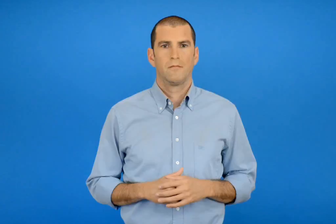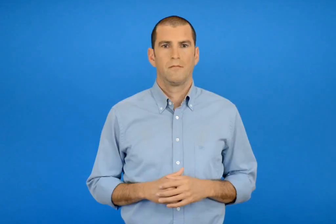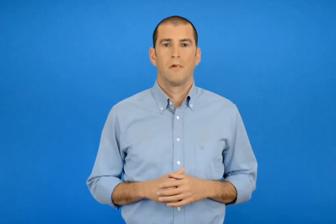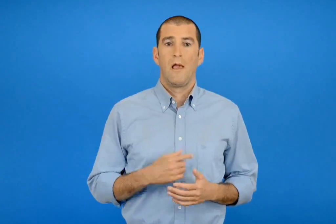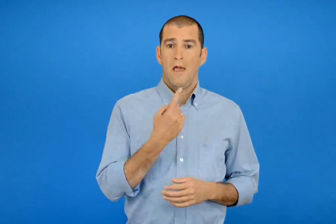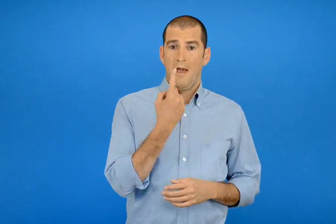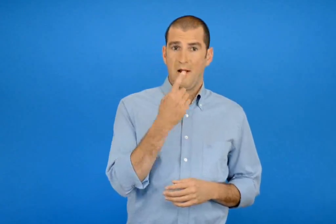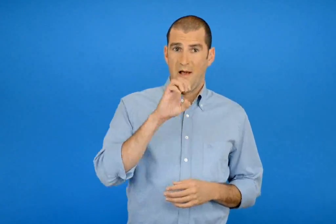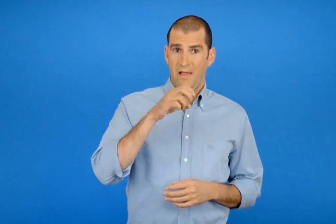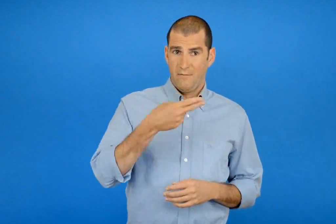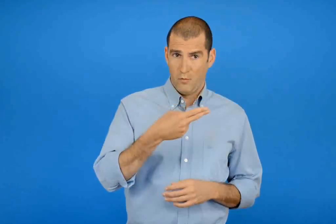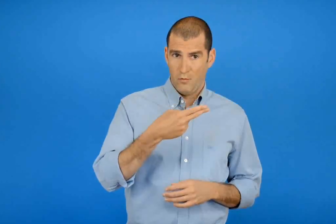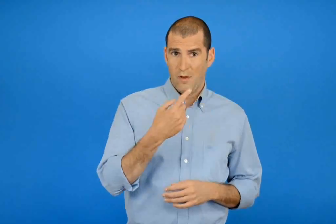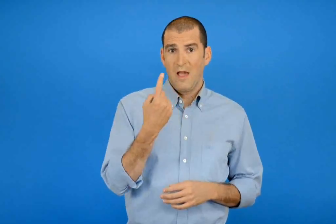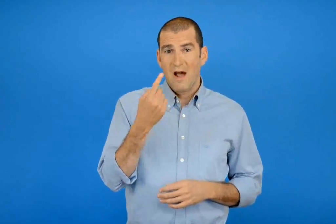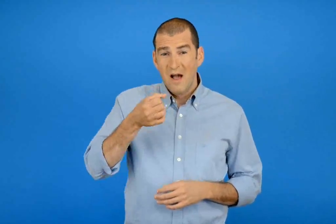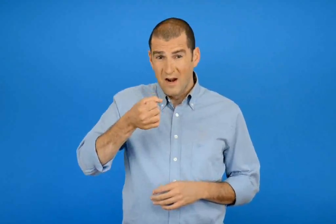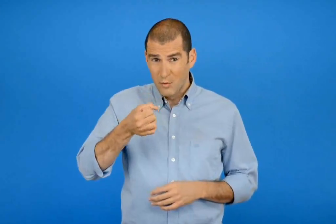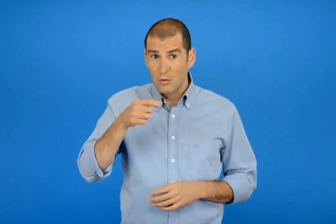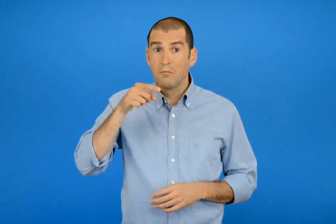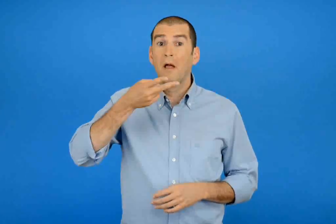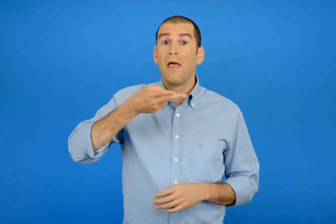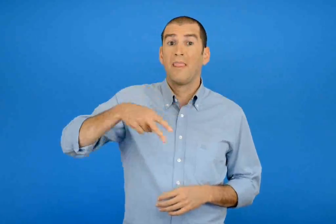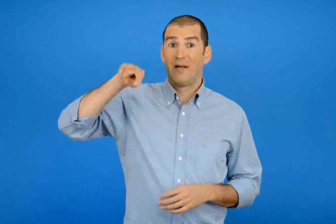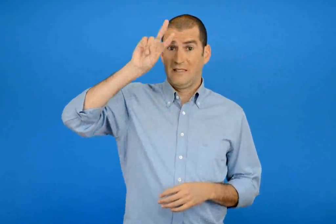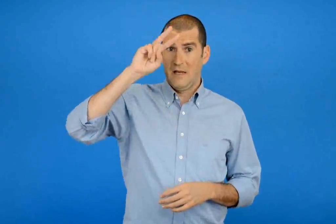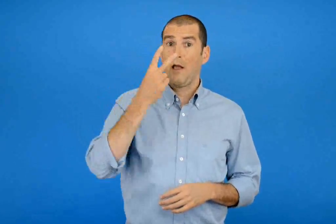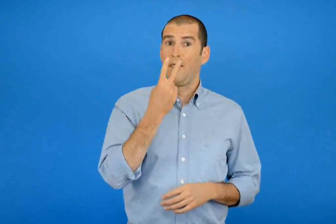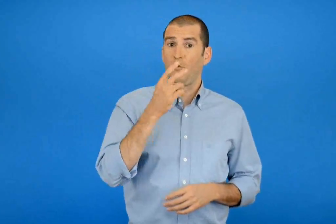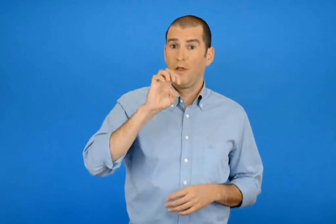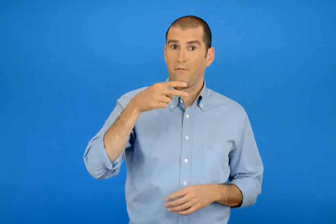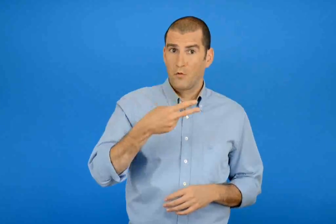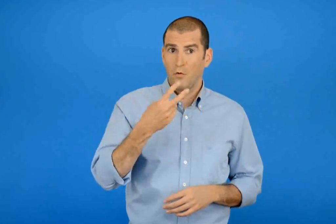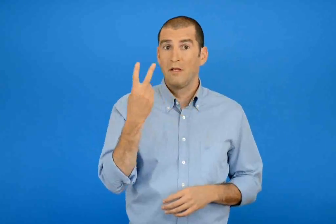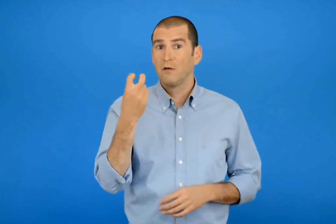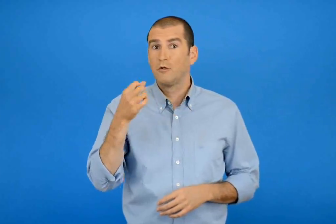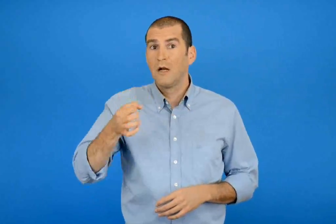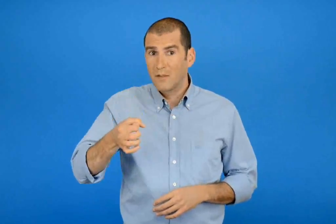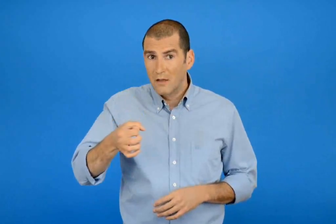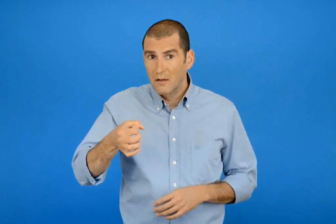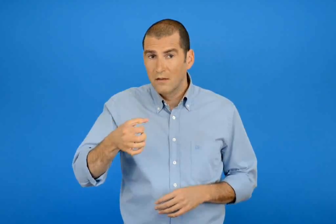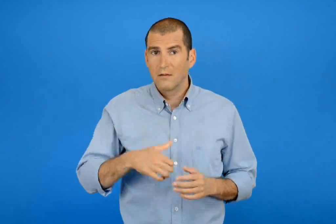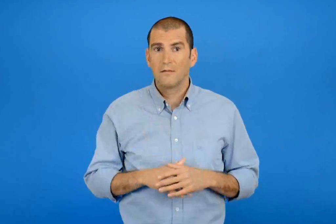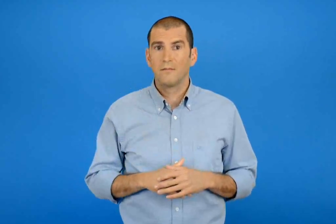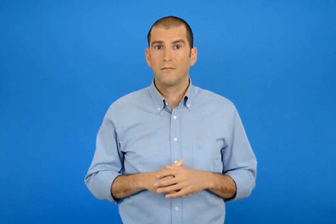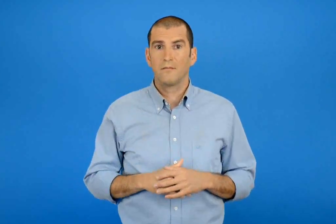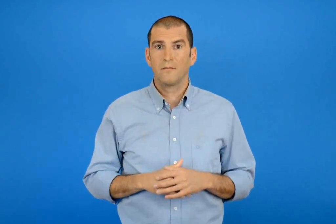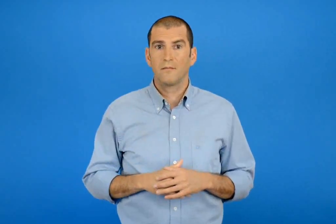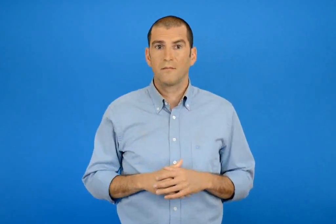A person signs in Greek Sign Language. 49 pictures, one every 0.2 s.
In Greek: τα δύο ευρώ και είκοσι λεπτά είναι διπλάσια από το 1 € και 1 λεπτό
